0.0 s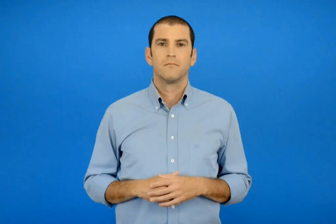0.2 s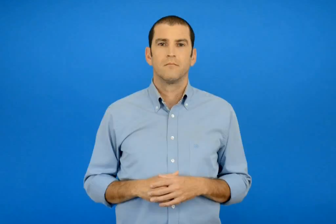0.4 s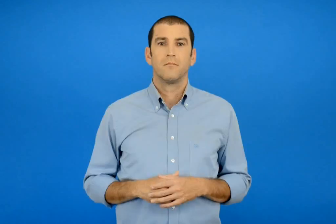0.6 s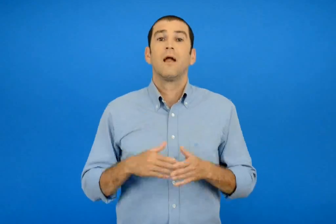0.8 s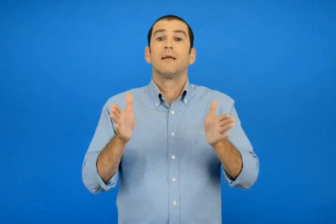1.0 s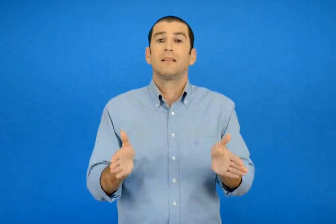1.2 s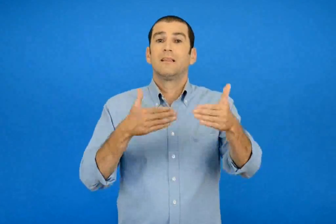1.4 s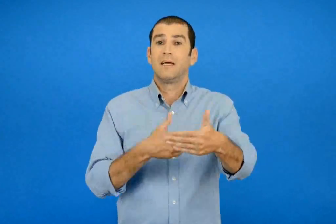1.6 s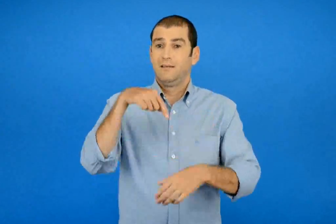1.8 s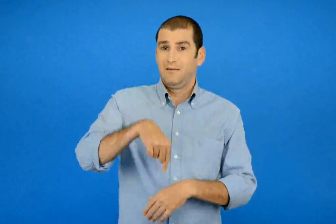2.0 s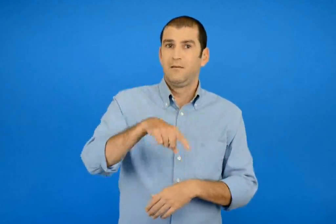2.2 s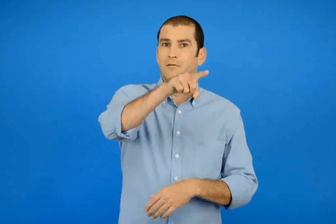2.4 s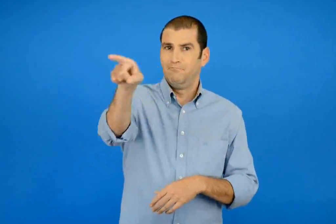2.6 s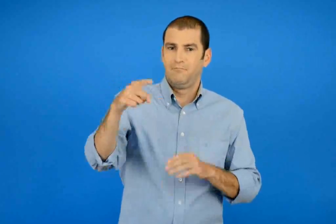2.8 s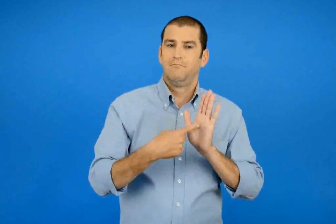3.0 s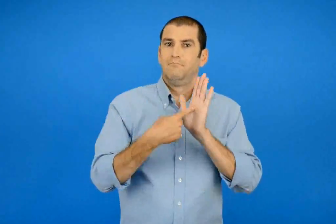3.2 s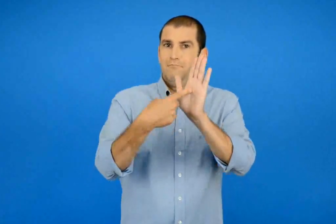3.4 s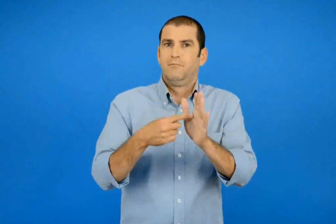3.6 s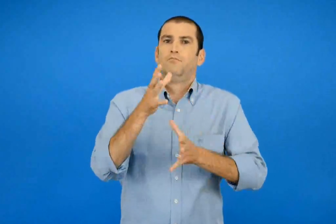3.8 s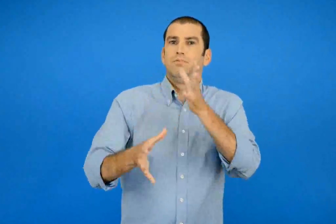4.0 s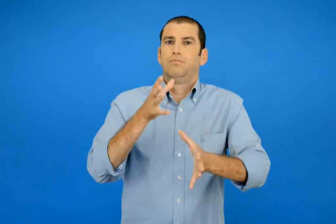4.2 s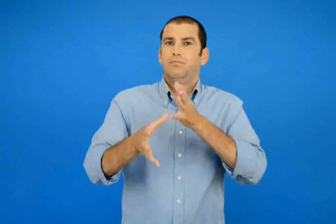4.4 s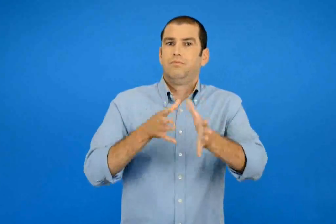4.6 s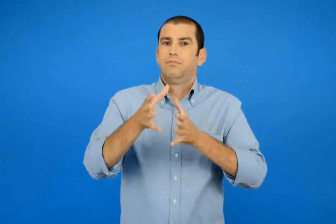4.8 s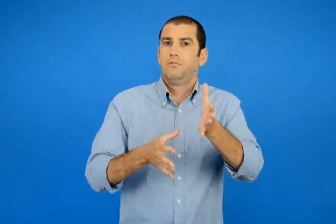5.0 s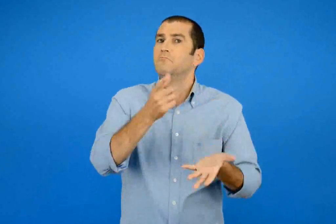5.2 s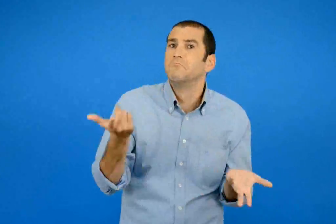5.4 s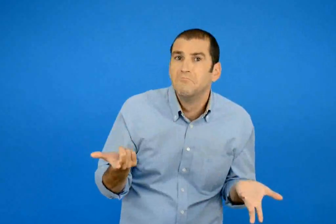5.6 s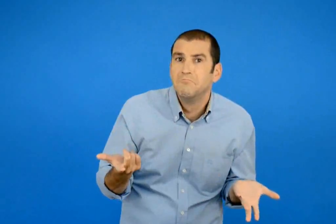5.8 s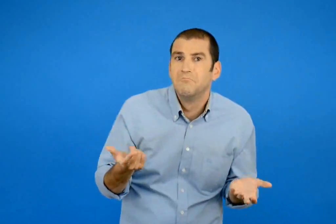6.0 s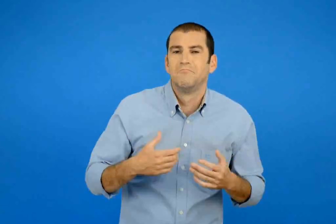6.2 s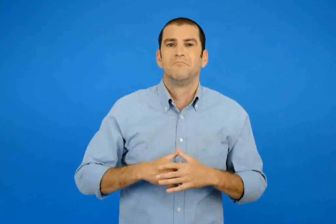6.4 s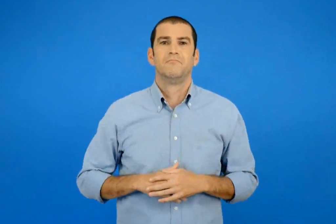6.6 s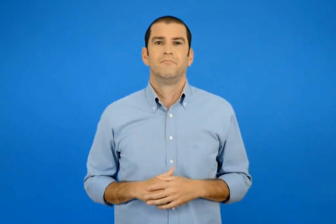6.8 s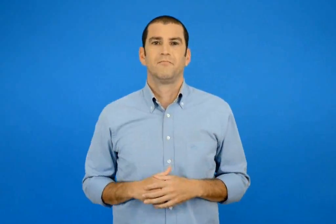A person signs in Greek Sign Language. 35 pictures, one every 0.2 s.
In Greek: τι θα λέγατε να τις παρουσιάσετε προφορικά στην τάξη ;
